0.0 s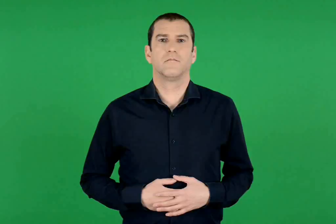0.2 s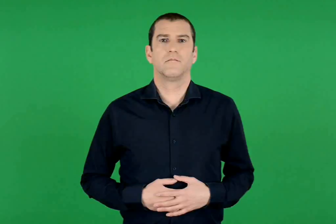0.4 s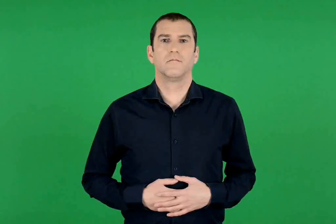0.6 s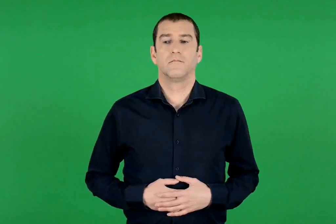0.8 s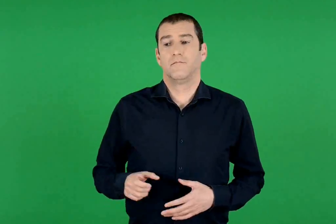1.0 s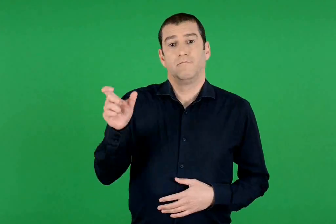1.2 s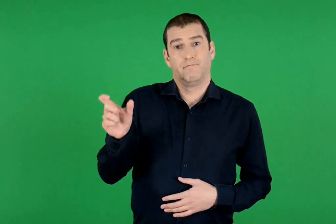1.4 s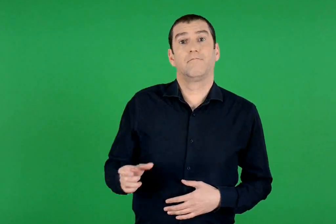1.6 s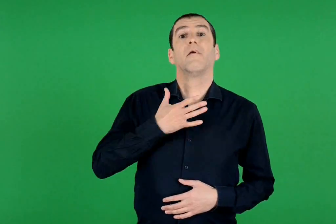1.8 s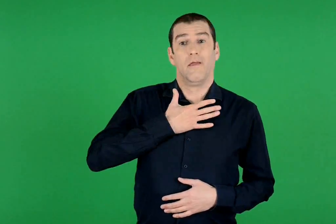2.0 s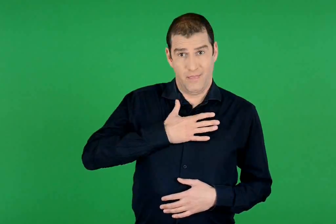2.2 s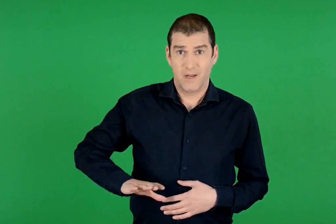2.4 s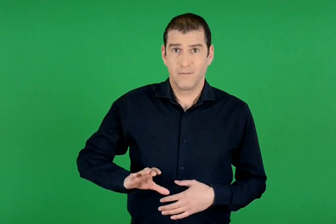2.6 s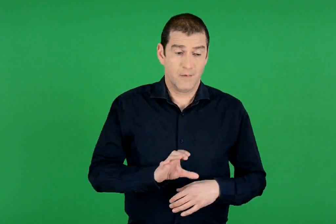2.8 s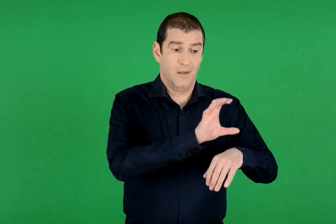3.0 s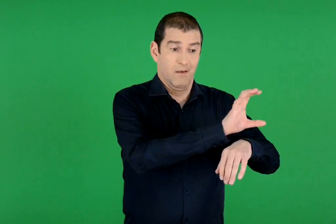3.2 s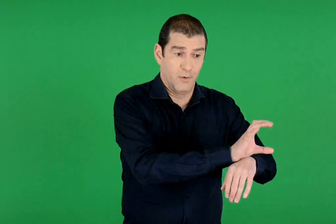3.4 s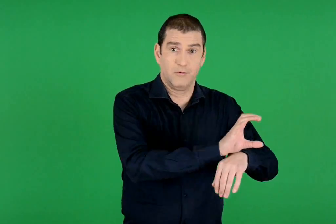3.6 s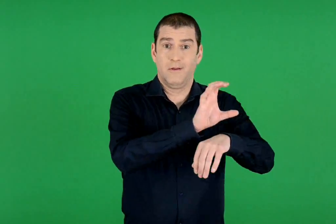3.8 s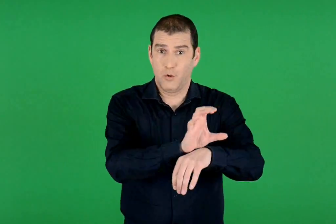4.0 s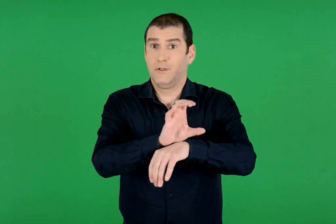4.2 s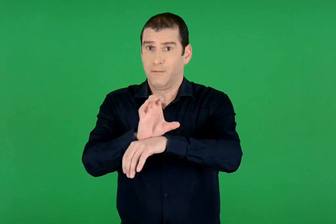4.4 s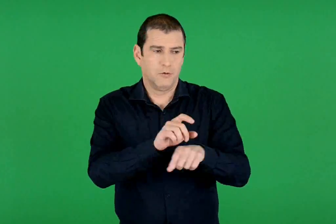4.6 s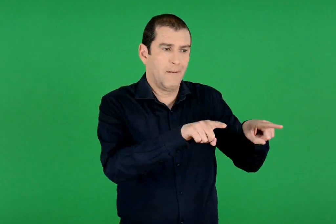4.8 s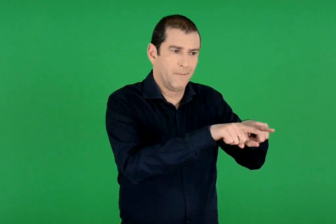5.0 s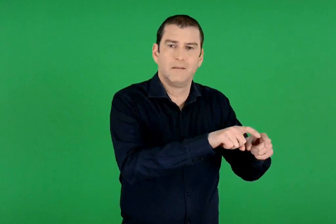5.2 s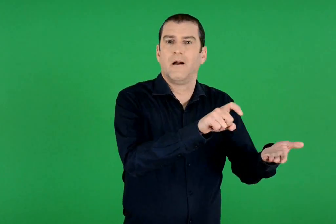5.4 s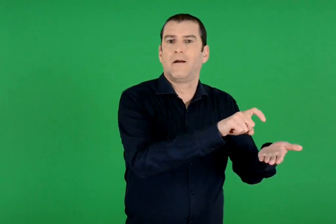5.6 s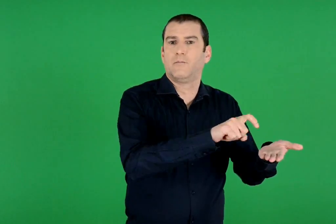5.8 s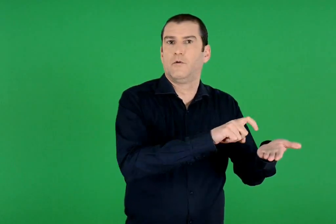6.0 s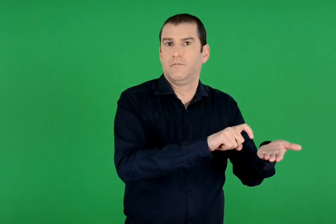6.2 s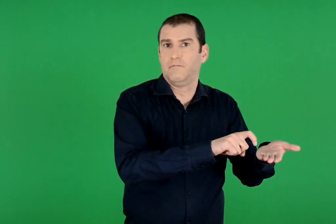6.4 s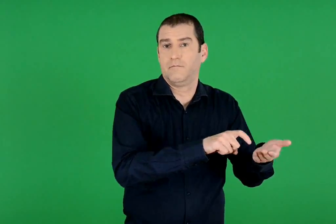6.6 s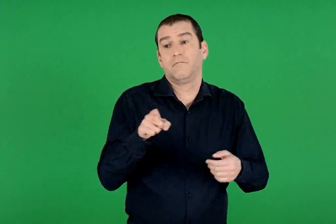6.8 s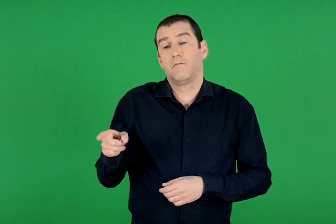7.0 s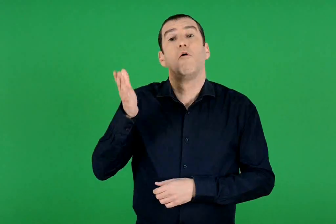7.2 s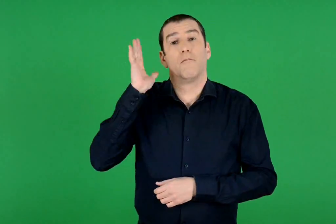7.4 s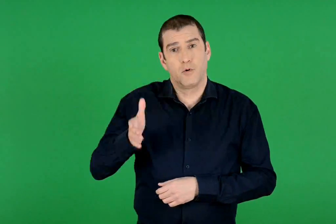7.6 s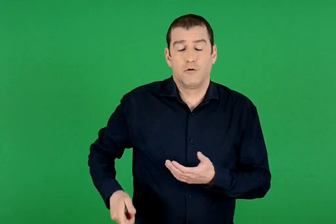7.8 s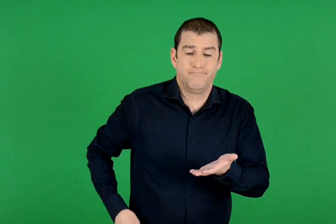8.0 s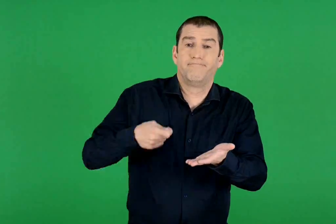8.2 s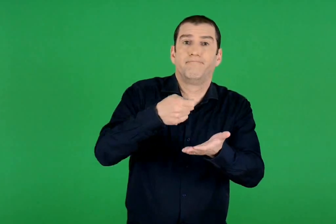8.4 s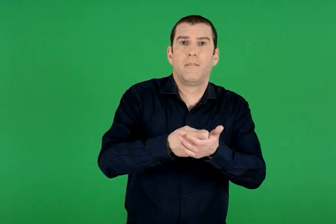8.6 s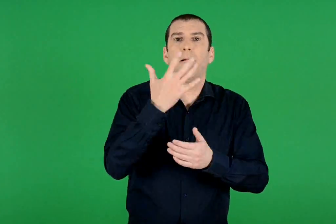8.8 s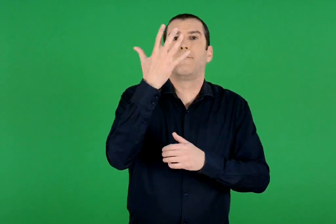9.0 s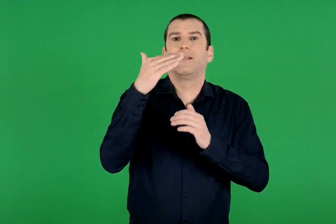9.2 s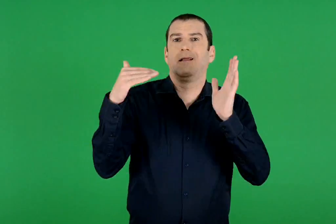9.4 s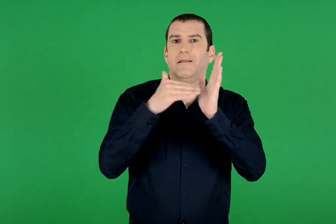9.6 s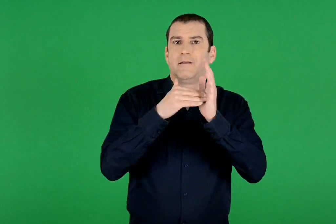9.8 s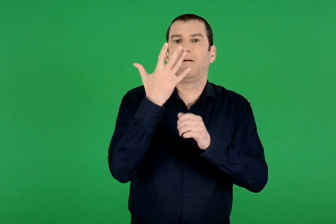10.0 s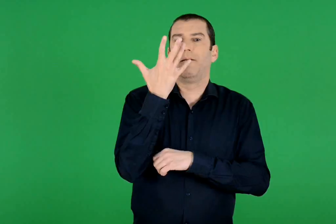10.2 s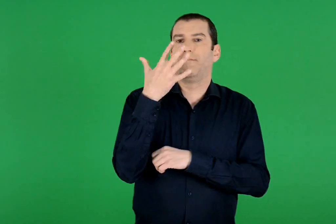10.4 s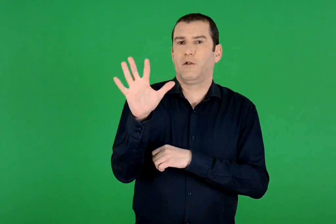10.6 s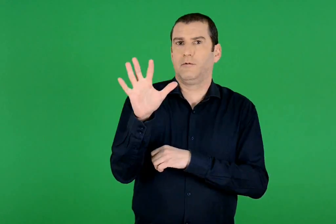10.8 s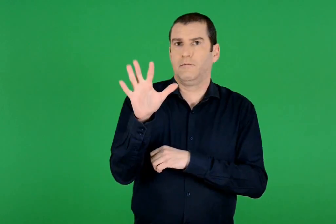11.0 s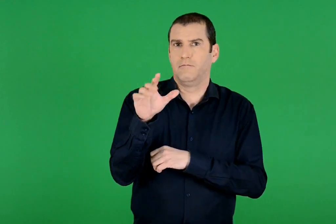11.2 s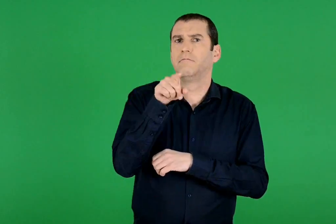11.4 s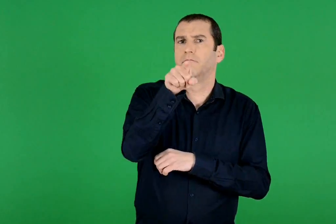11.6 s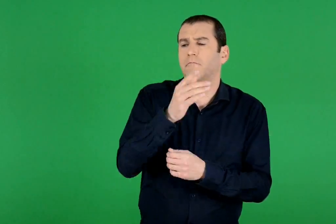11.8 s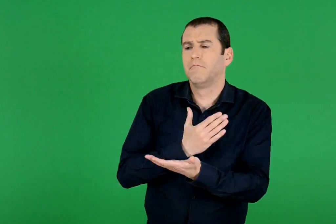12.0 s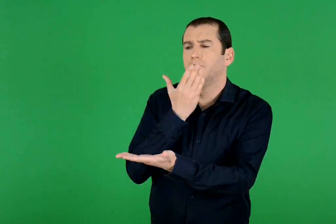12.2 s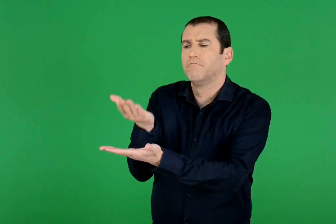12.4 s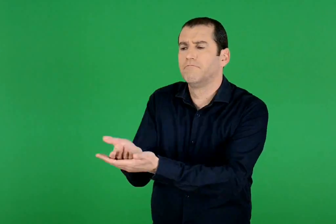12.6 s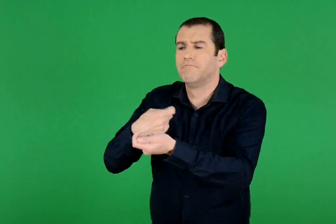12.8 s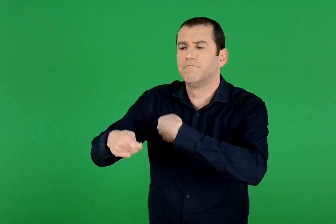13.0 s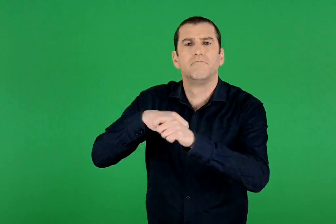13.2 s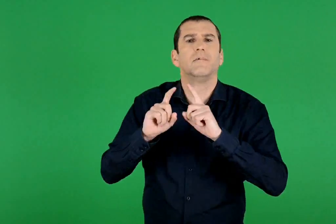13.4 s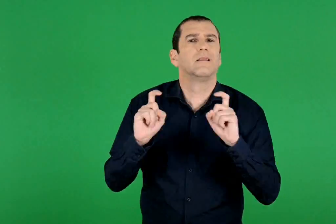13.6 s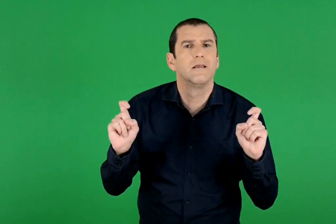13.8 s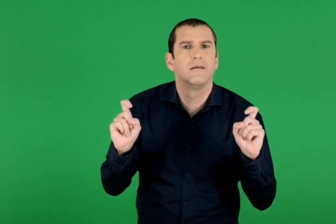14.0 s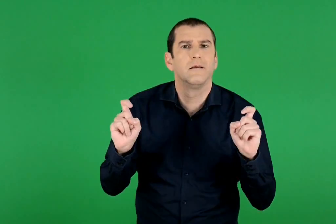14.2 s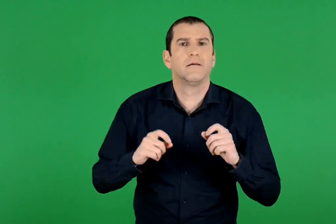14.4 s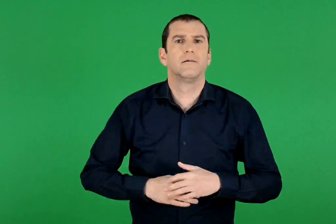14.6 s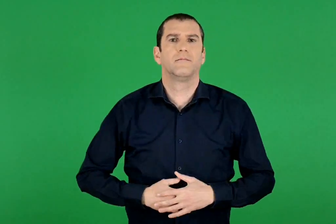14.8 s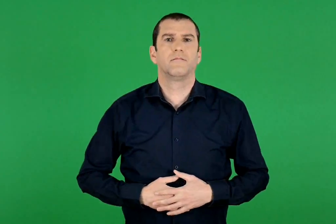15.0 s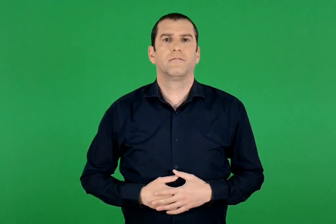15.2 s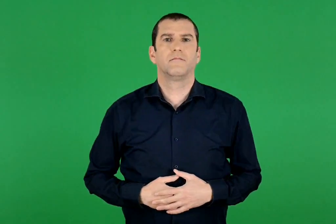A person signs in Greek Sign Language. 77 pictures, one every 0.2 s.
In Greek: θέλει να έχει ο κάθε υπολογιστής και τον εκτυπωτή του. μπορεί να διαθέσει 5.500 ευρώ τι της προτείνεις να αγοράσει ;
